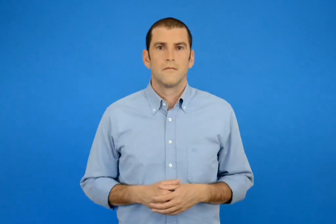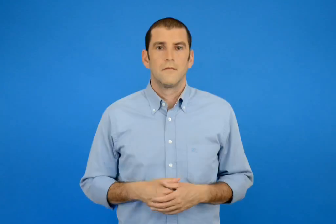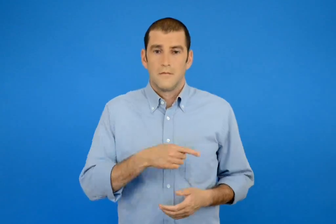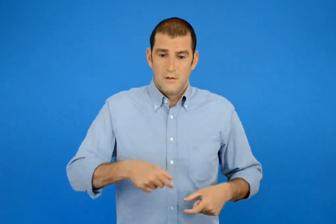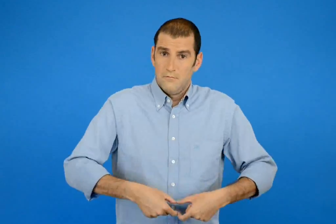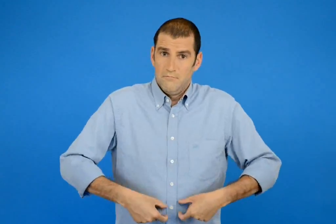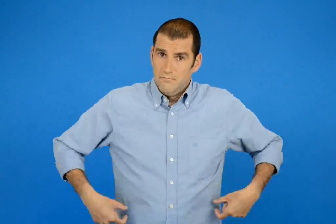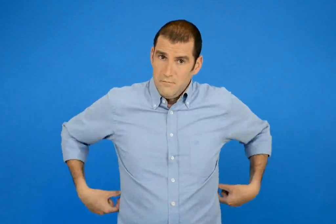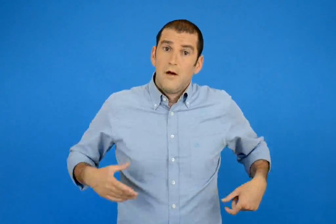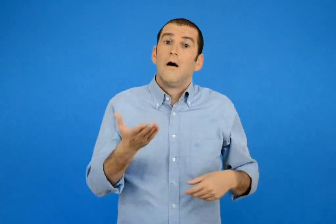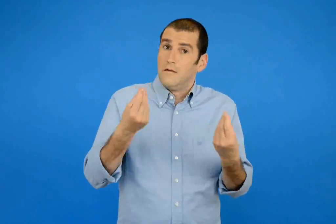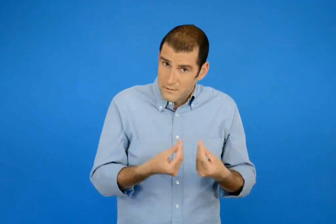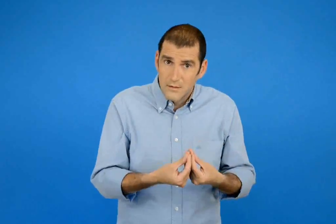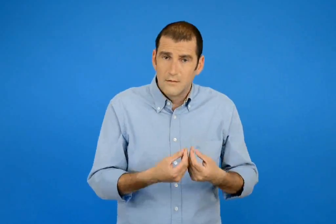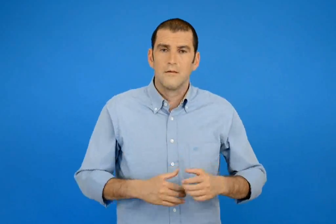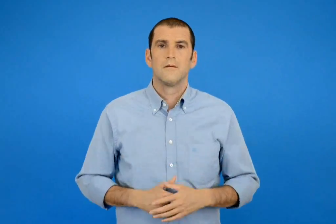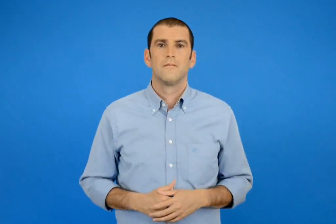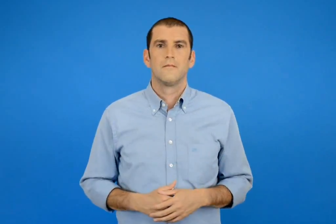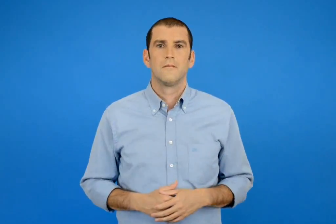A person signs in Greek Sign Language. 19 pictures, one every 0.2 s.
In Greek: αν είναι το νούμερο σου
